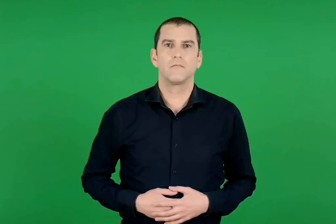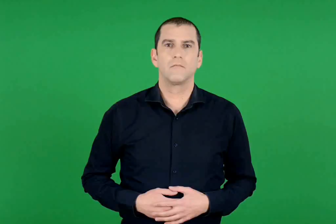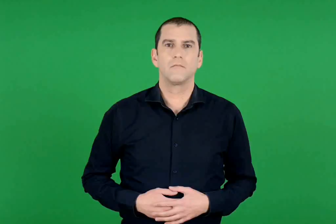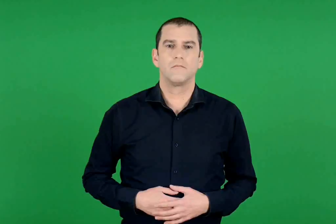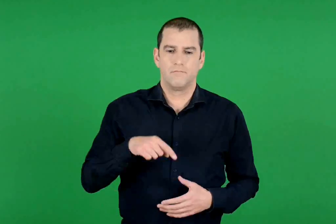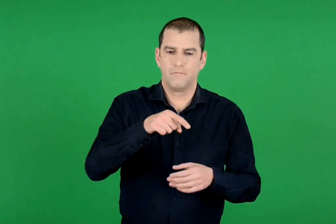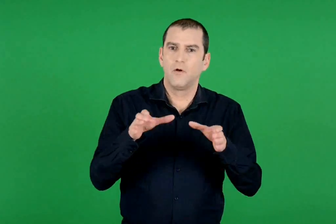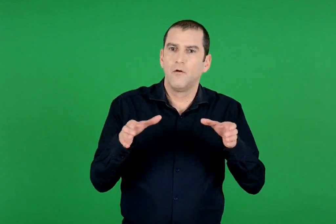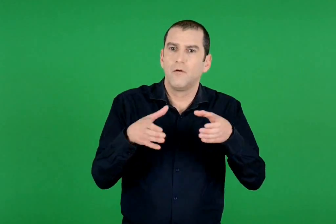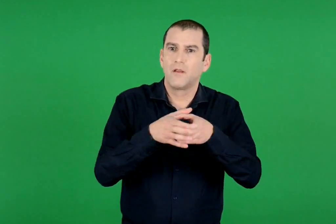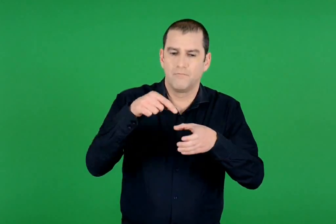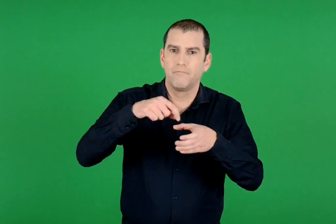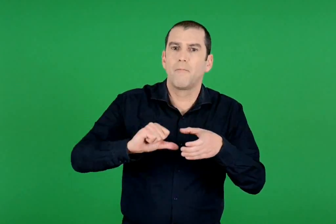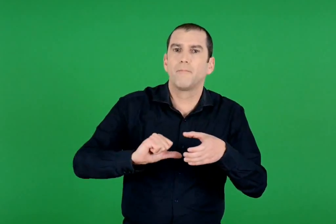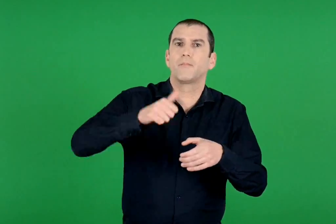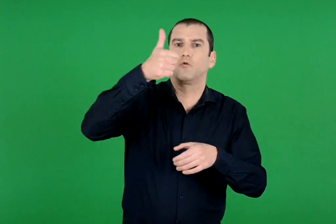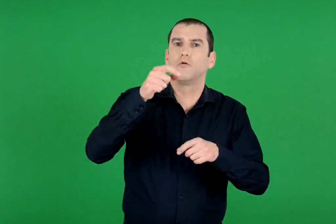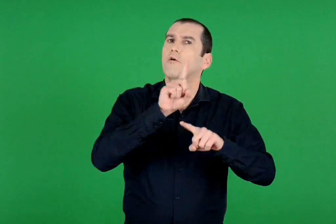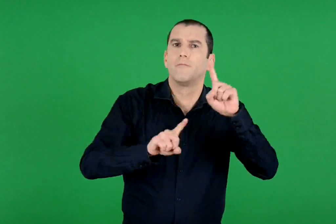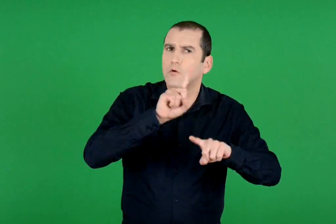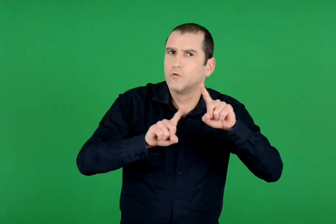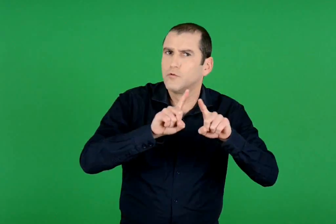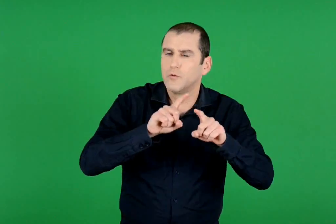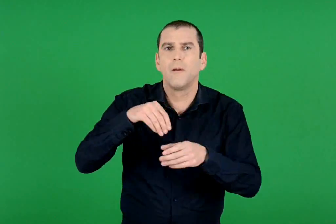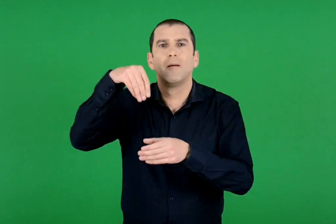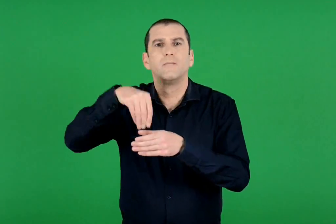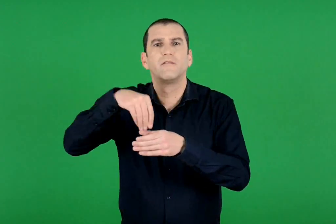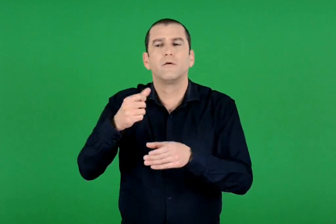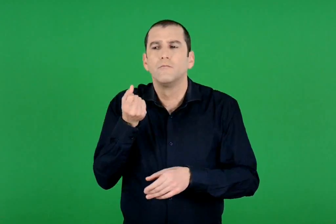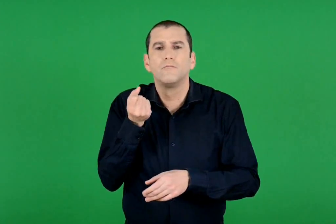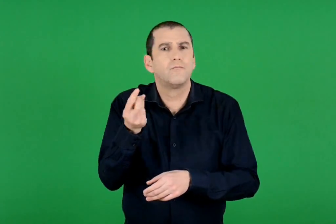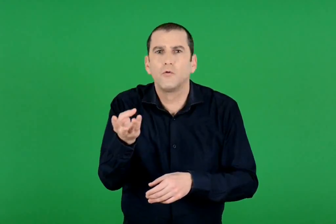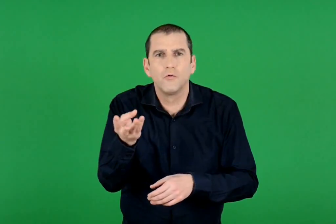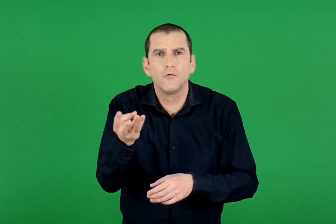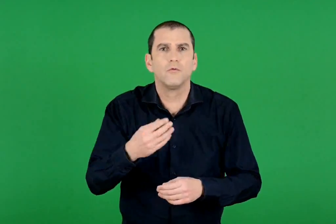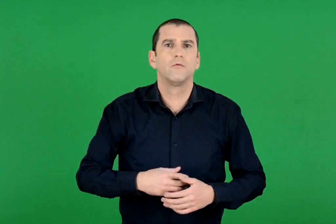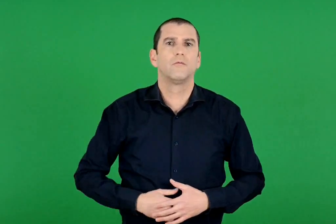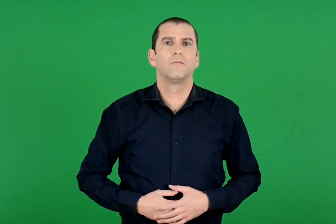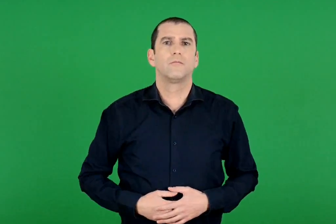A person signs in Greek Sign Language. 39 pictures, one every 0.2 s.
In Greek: ποιος συνδυασμός βγήκε πρώτος και πόσες ψήφους έλαβε ;
